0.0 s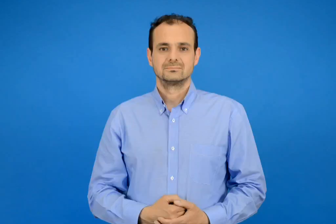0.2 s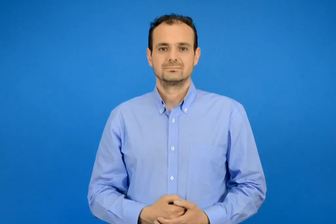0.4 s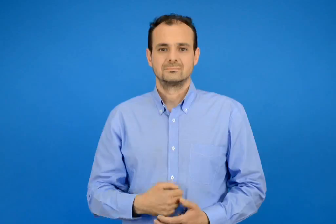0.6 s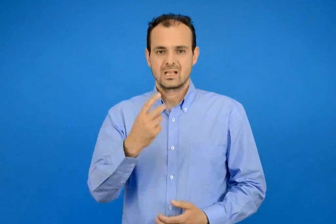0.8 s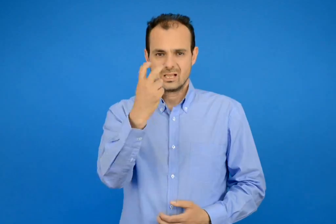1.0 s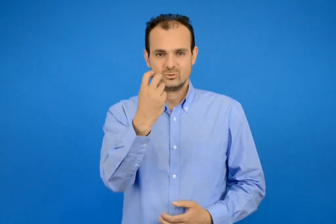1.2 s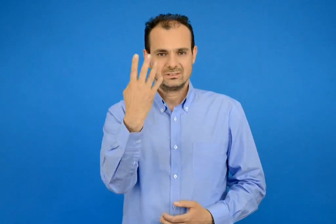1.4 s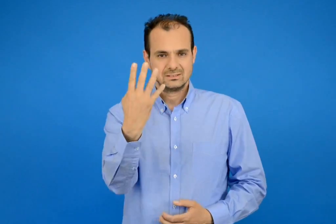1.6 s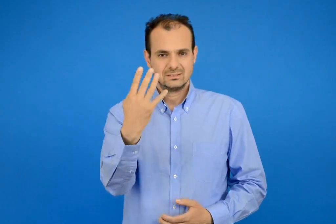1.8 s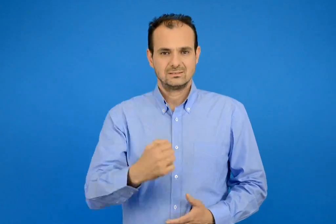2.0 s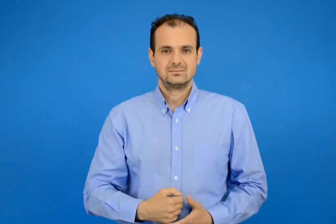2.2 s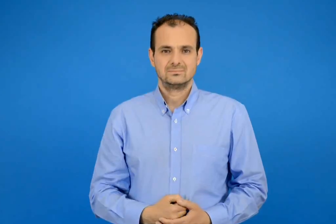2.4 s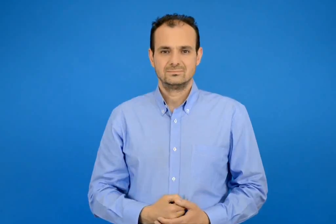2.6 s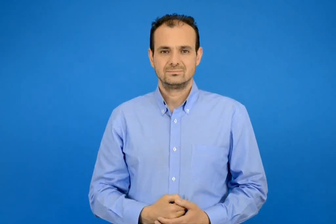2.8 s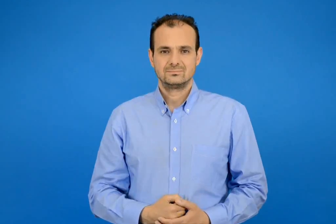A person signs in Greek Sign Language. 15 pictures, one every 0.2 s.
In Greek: είκοσι τέσσερα
